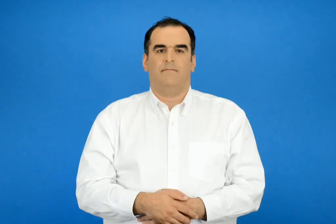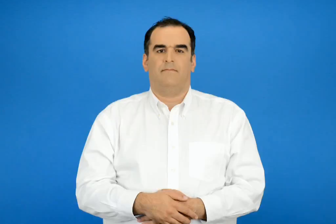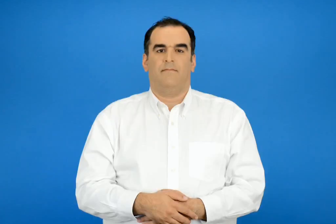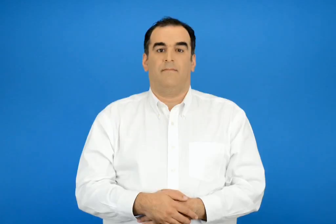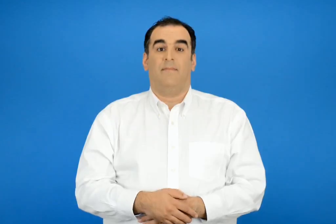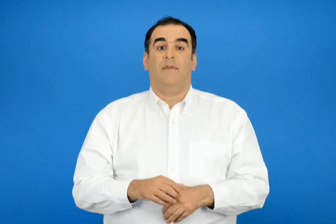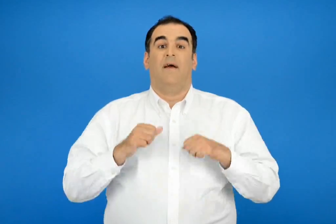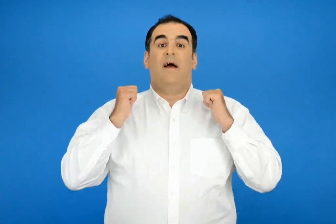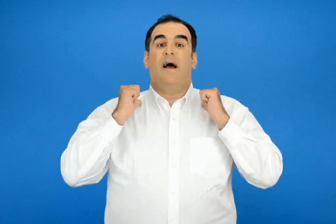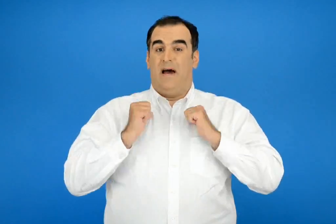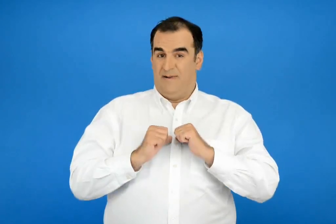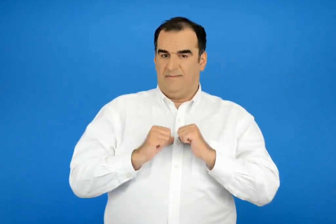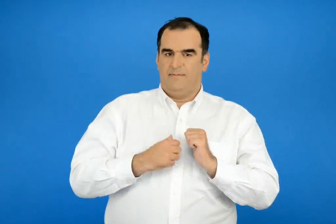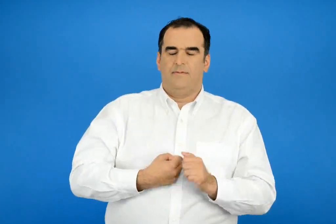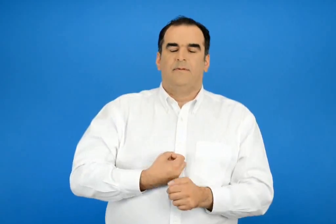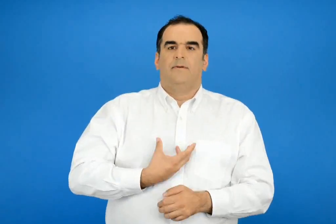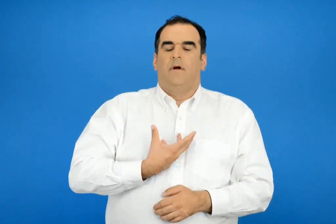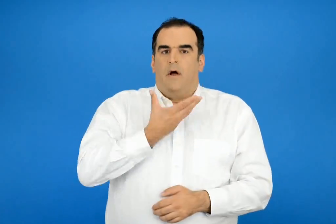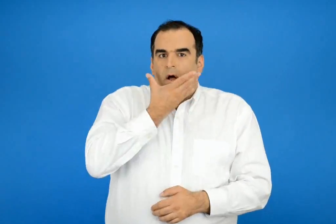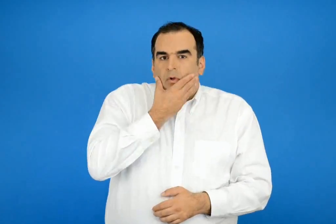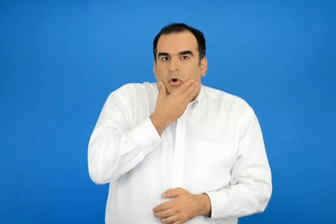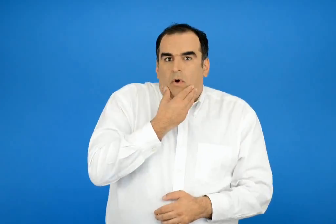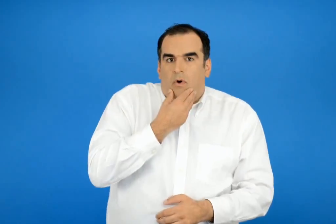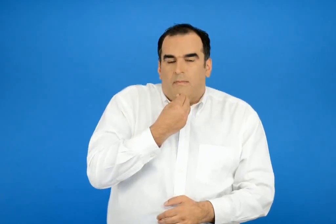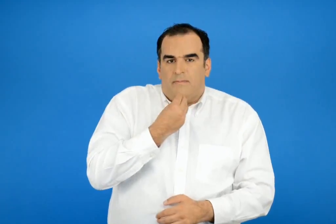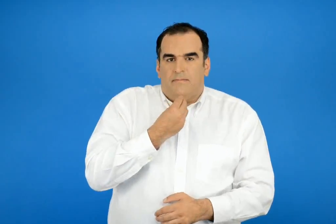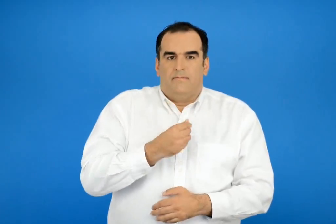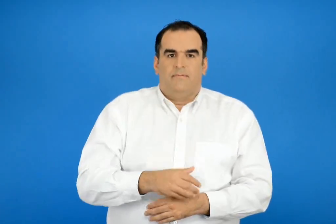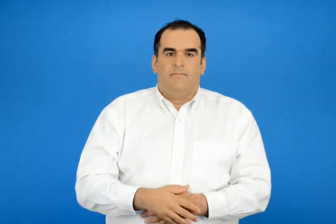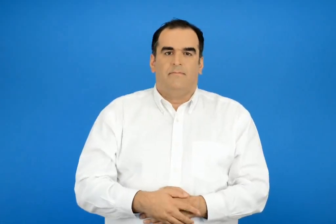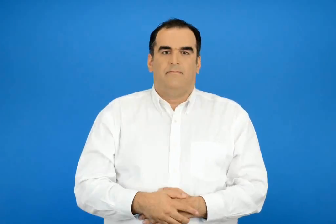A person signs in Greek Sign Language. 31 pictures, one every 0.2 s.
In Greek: ο αρμπεν αισθάνεται ντροπή
